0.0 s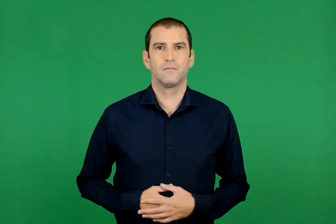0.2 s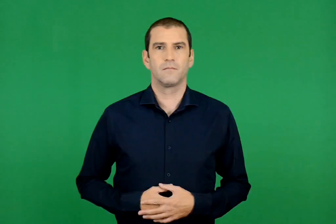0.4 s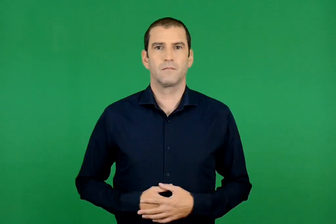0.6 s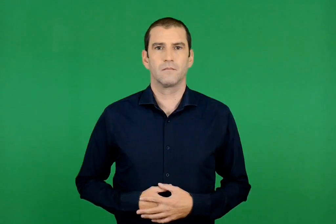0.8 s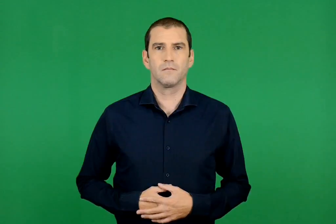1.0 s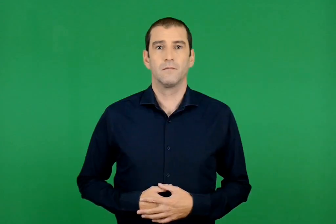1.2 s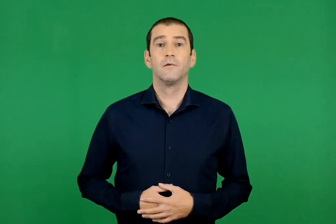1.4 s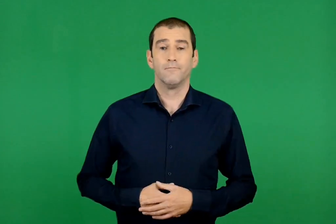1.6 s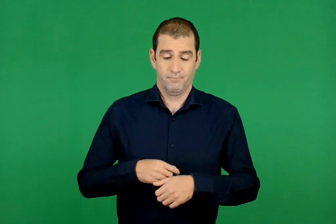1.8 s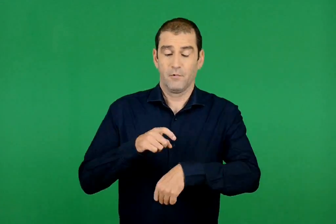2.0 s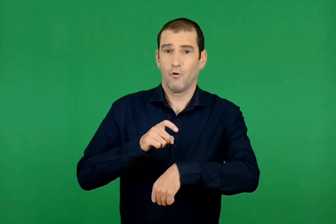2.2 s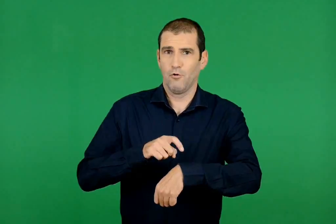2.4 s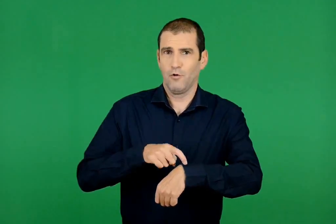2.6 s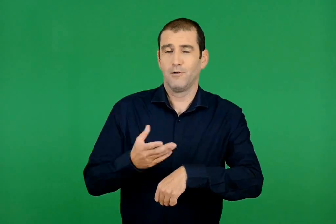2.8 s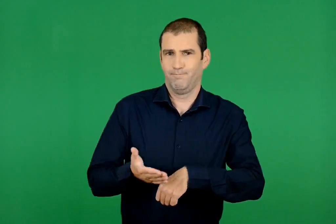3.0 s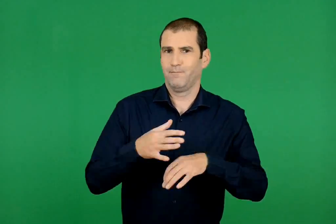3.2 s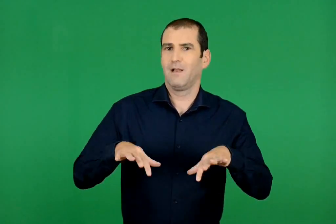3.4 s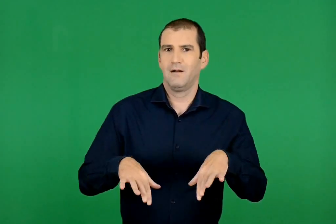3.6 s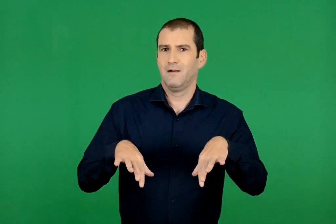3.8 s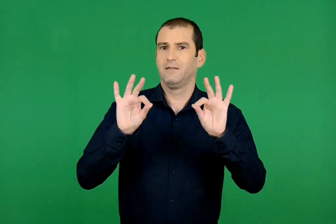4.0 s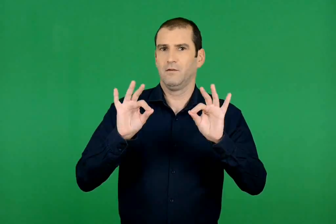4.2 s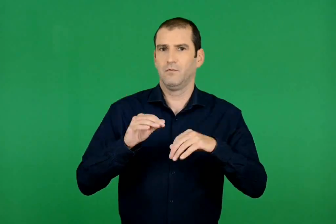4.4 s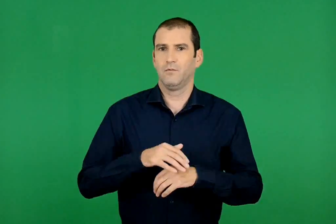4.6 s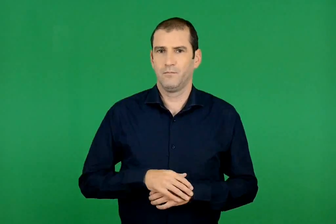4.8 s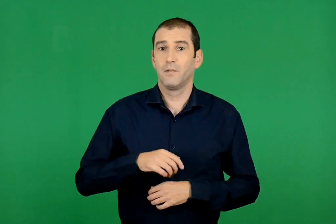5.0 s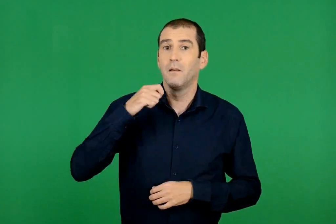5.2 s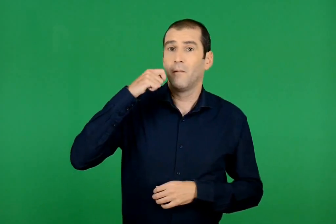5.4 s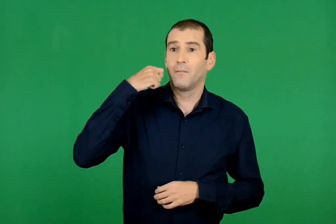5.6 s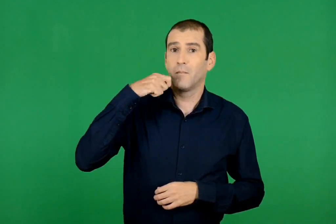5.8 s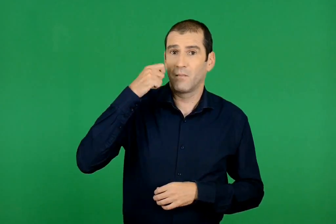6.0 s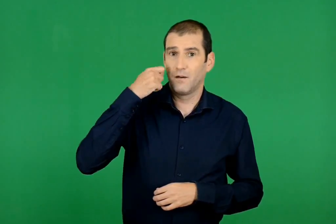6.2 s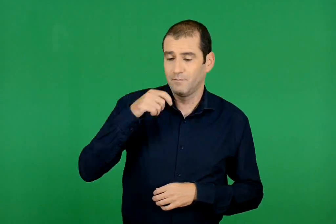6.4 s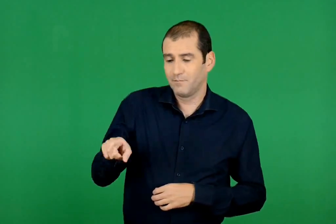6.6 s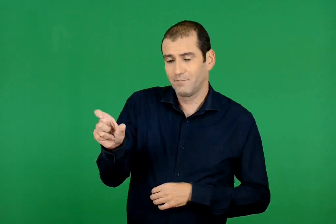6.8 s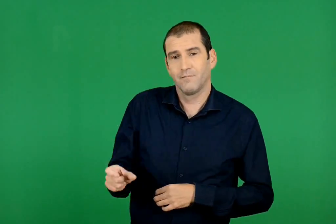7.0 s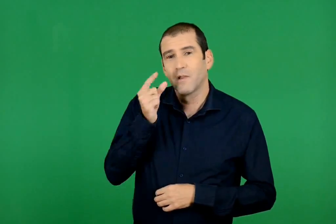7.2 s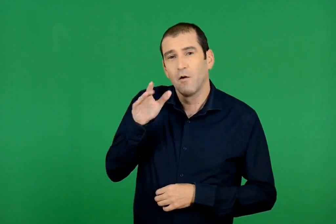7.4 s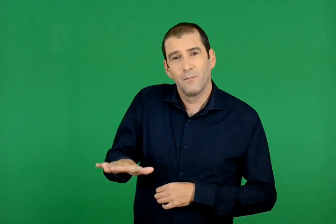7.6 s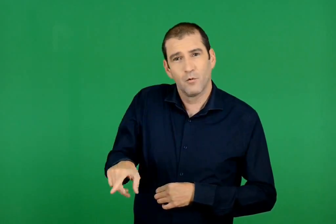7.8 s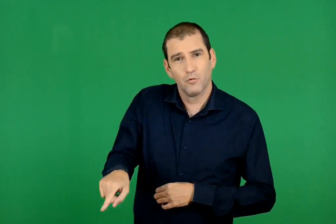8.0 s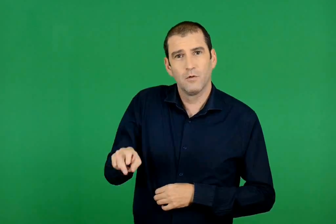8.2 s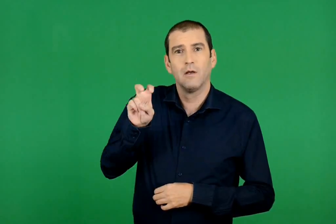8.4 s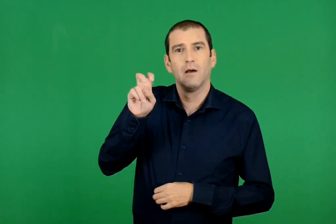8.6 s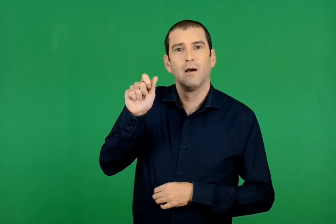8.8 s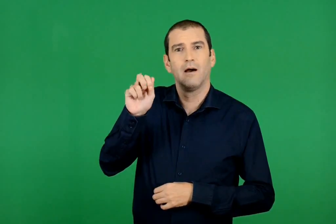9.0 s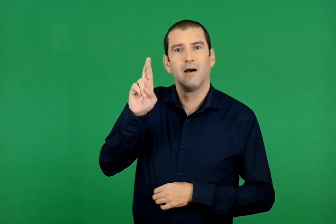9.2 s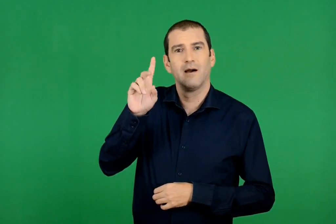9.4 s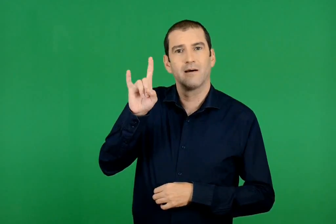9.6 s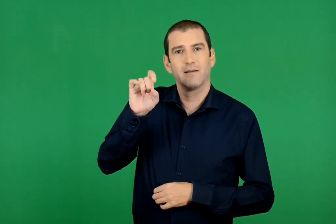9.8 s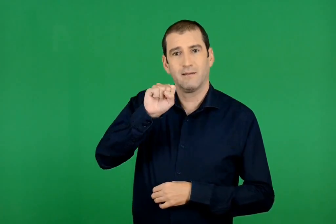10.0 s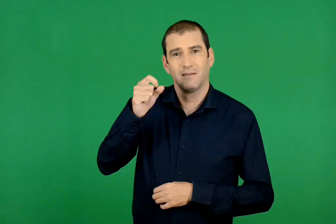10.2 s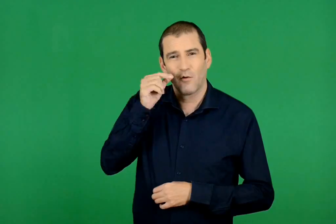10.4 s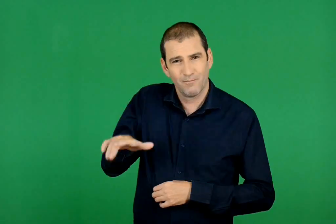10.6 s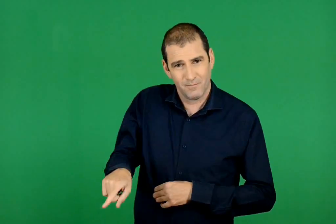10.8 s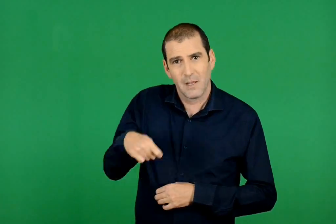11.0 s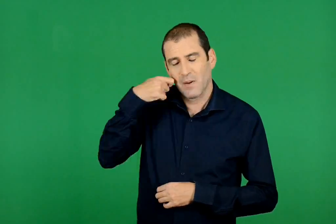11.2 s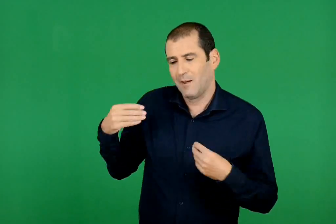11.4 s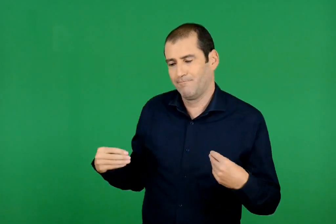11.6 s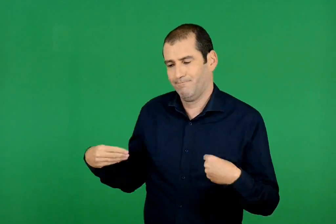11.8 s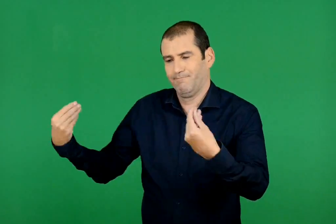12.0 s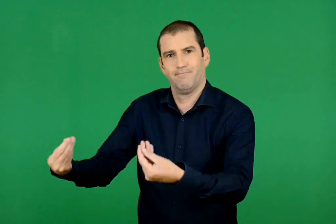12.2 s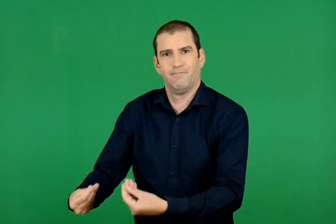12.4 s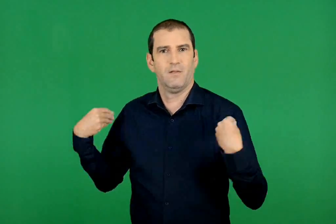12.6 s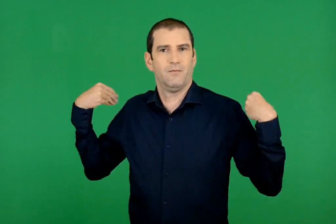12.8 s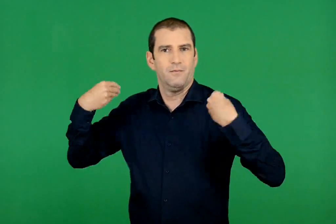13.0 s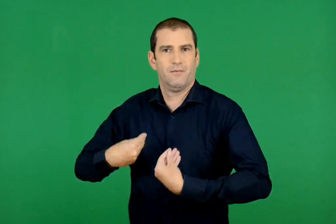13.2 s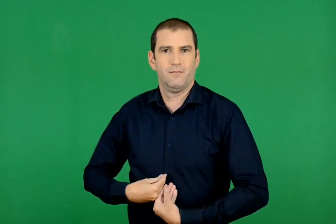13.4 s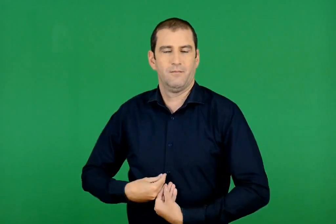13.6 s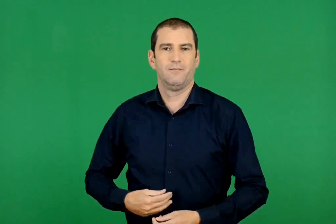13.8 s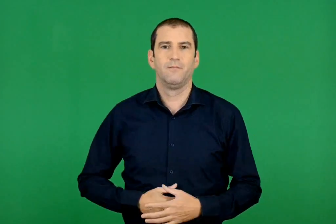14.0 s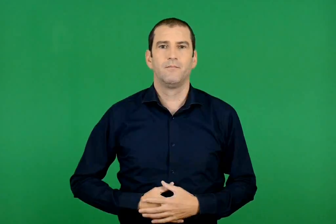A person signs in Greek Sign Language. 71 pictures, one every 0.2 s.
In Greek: καιρός πια να ξεκινήσουν. η μητέρα φόρεσε στο χάρη το μικρό του ιμάτιο
